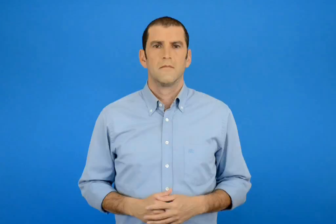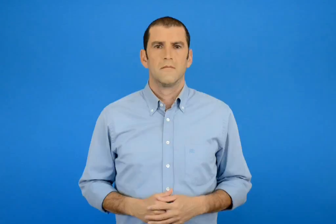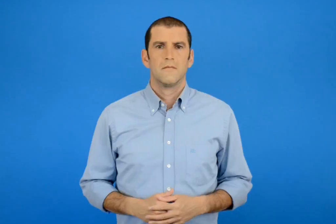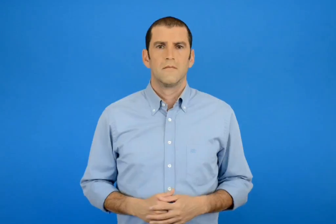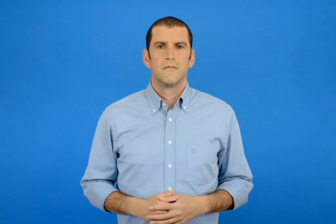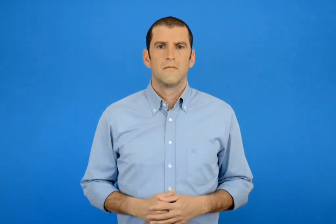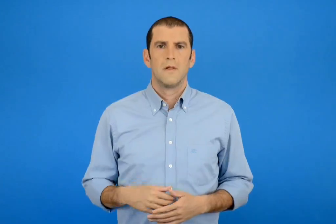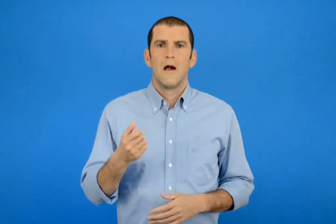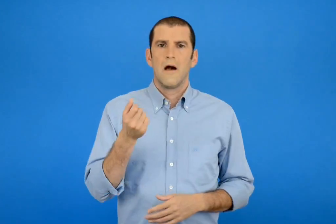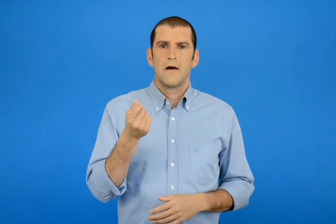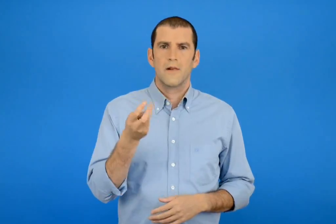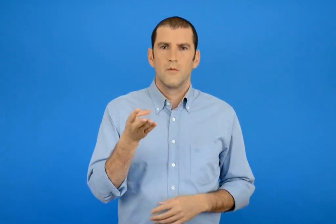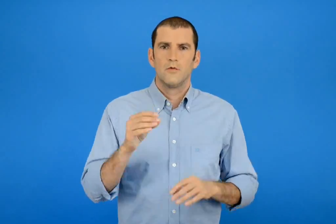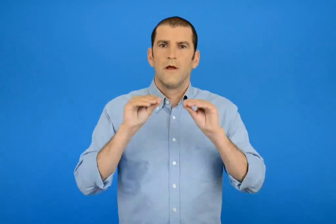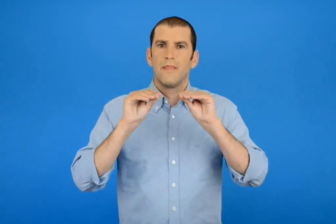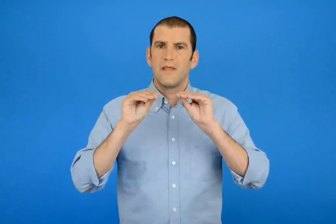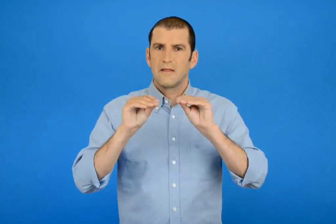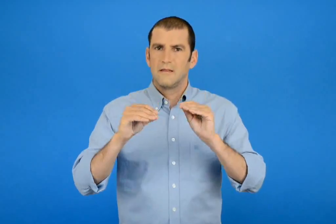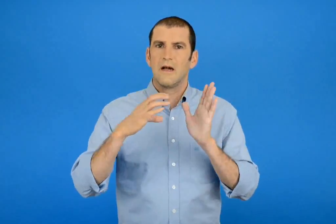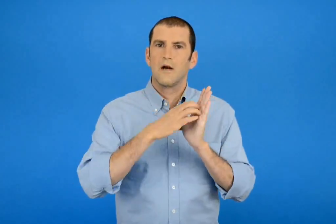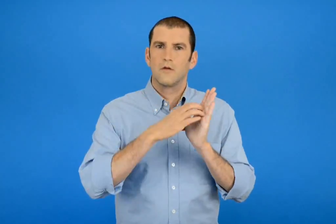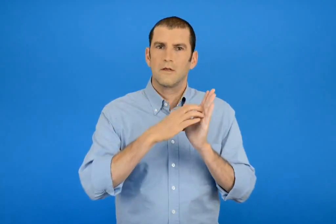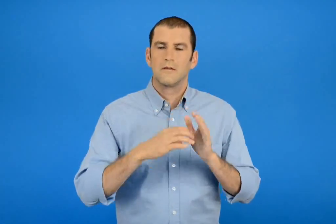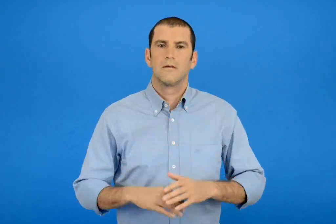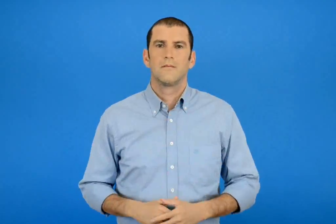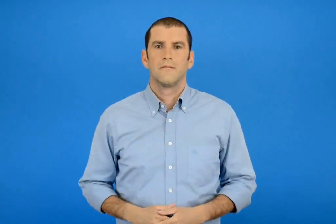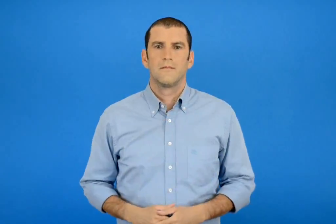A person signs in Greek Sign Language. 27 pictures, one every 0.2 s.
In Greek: αριθμός διδακτικής ενότητας
